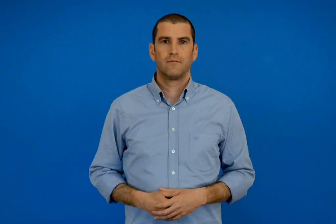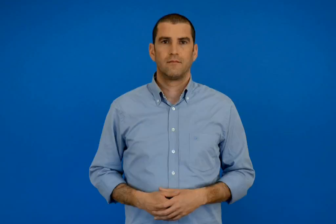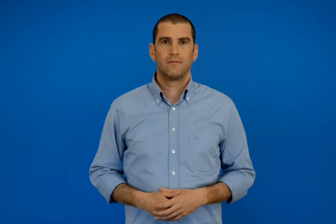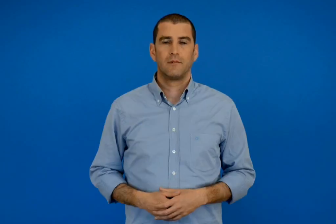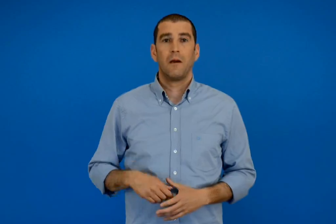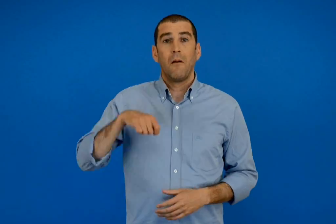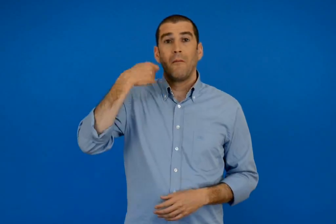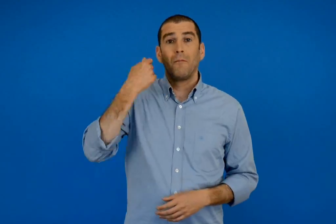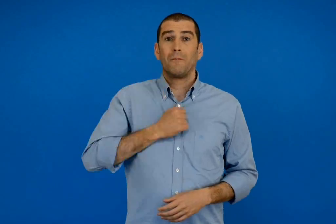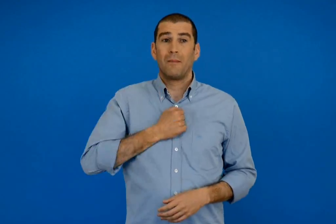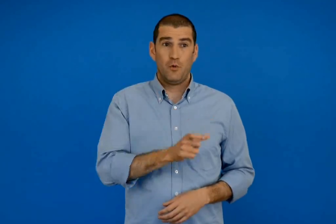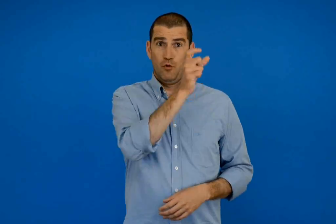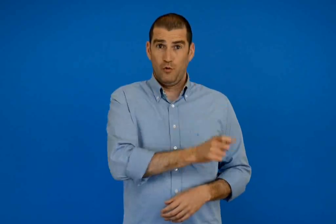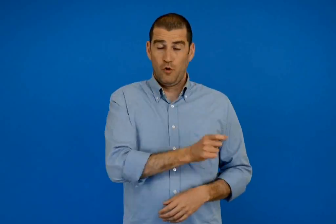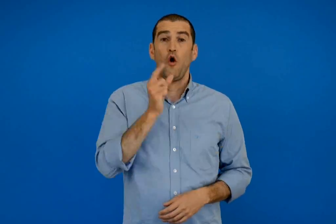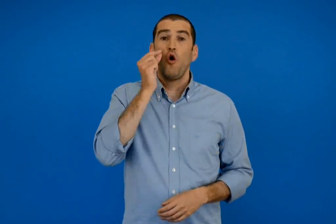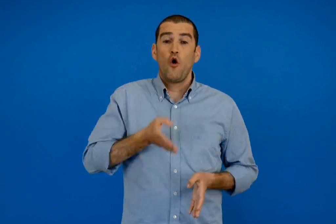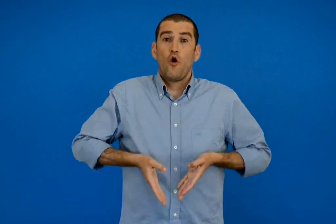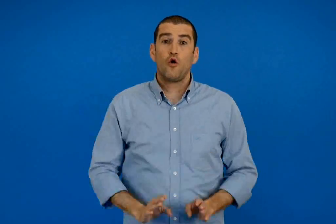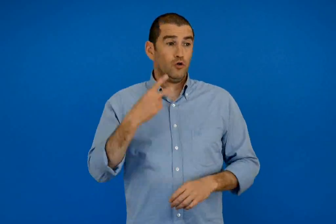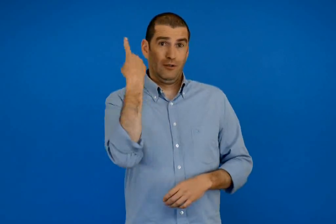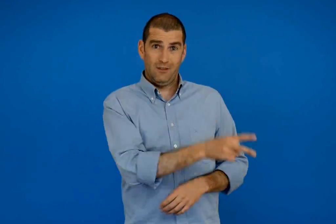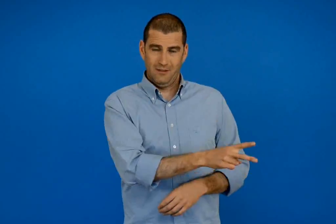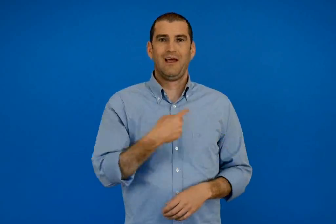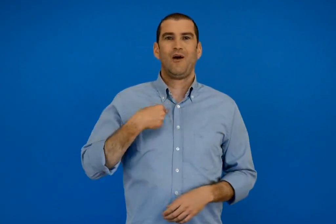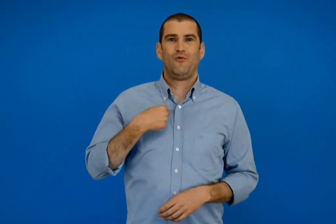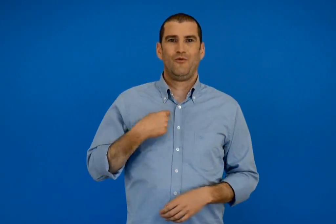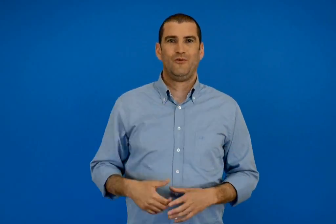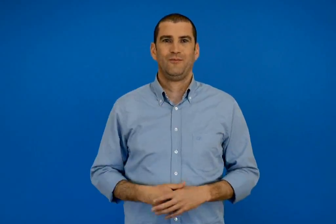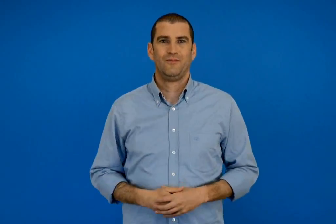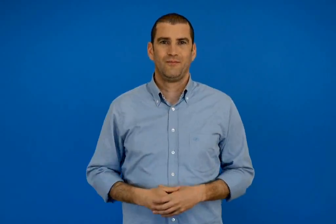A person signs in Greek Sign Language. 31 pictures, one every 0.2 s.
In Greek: ο γιος της μαμάς μου είμαι εγώ
